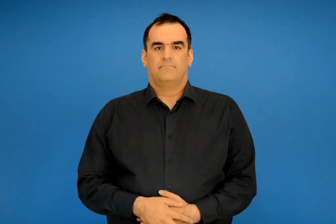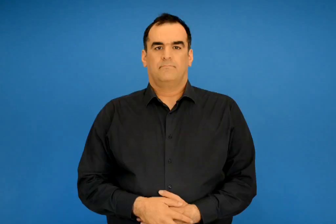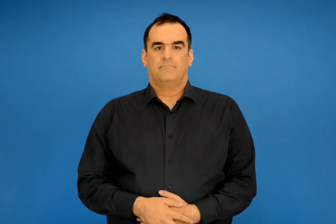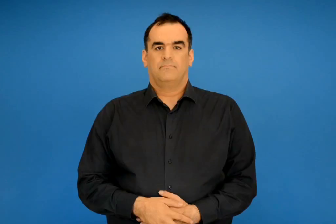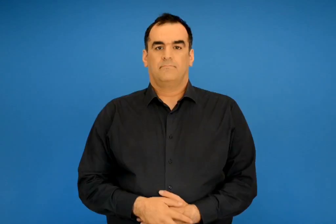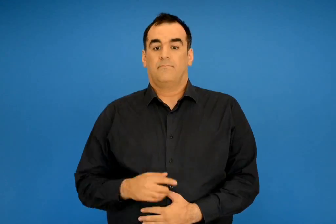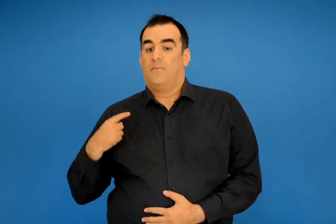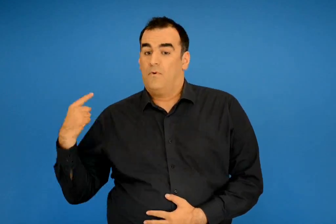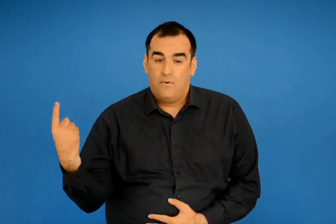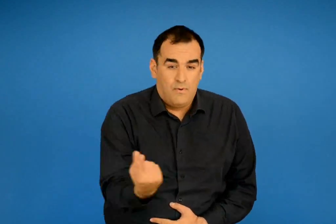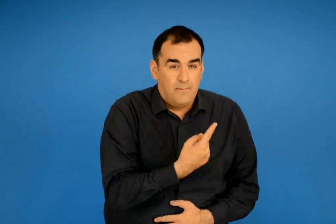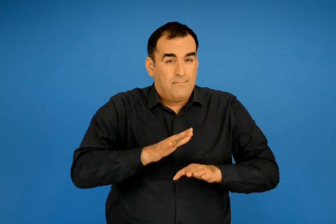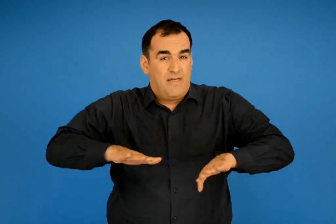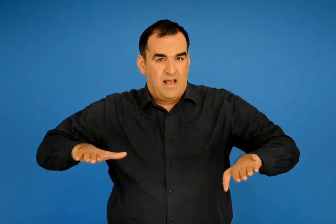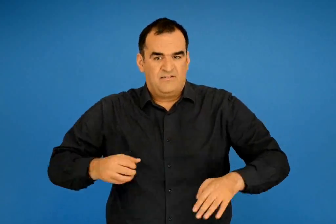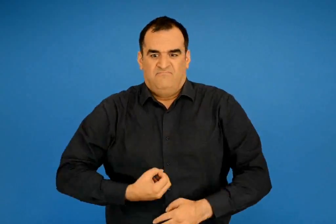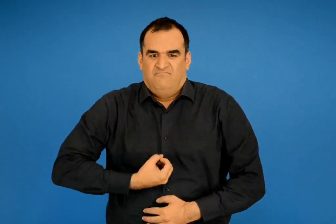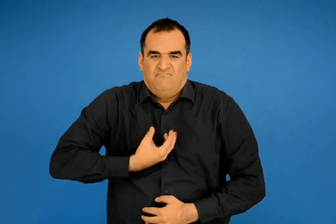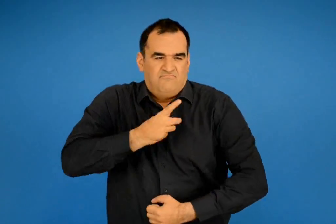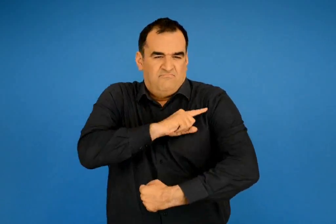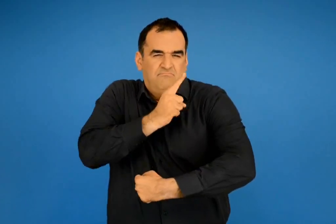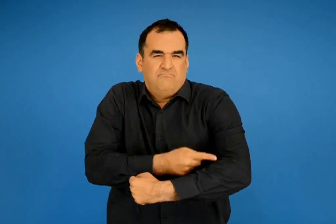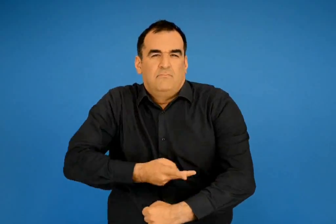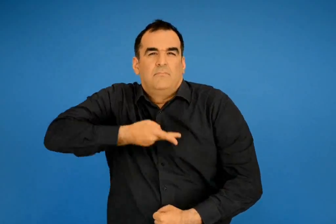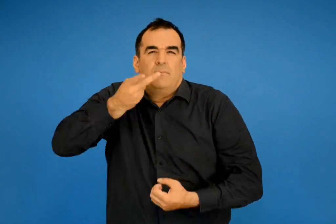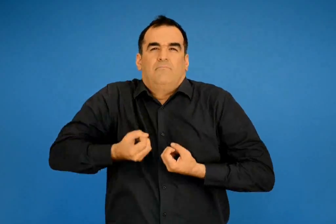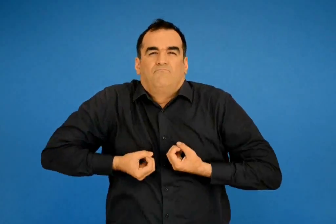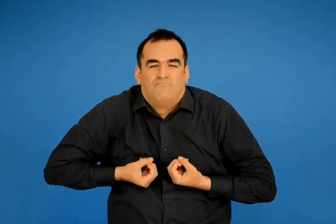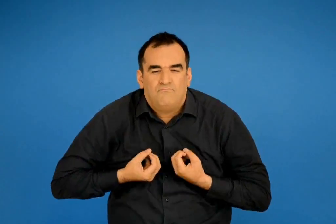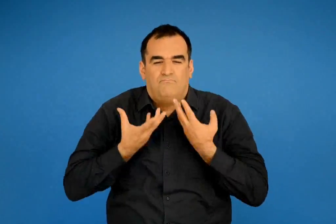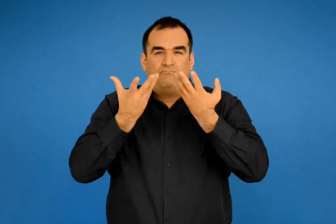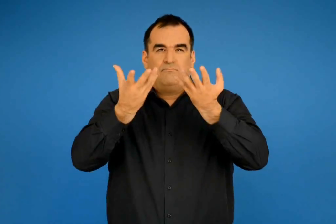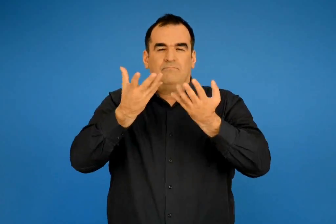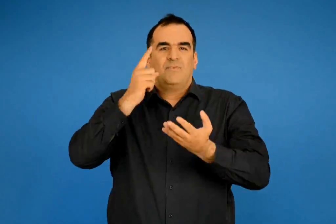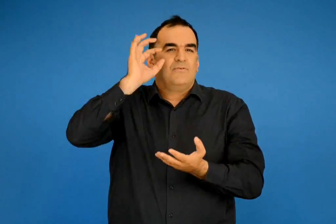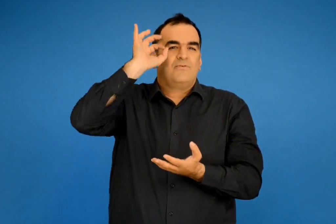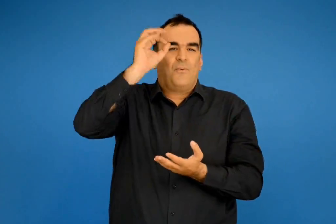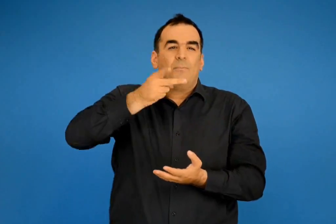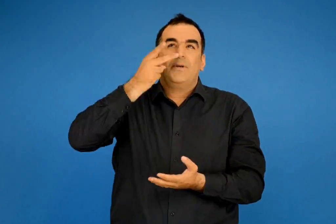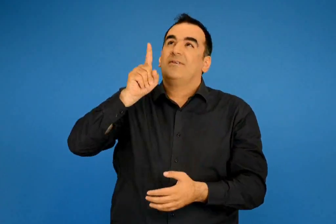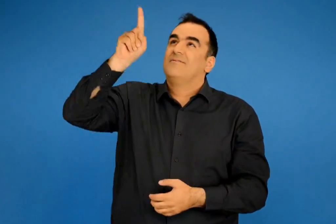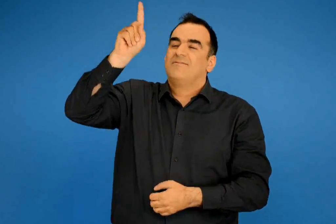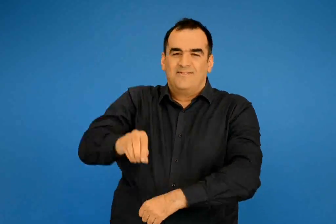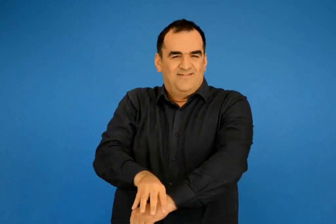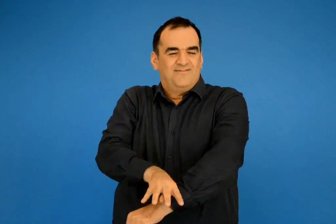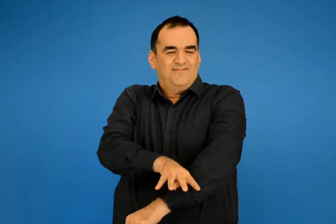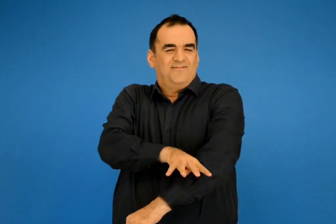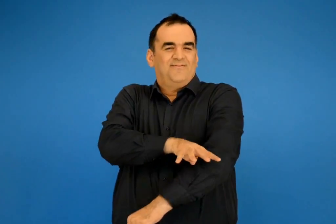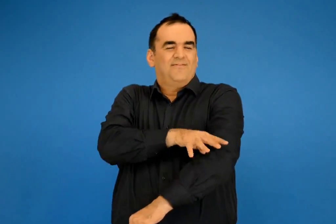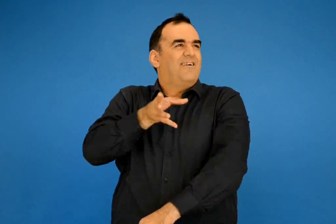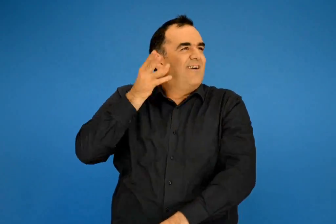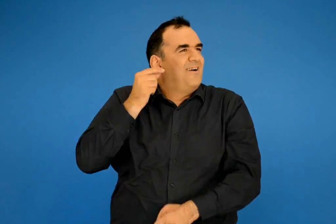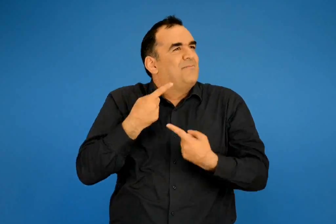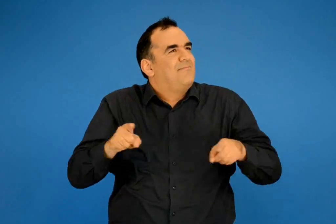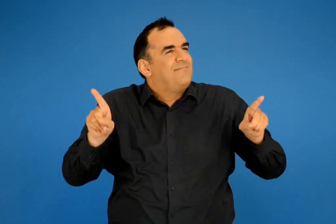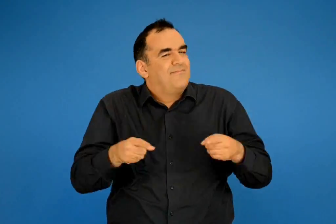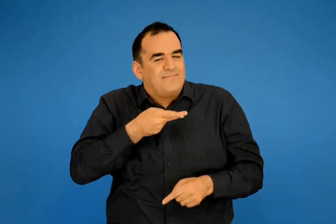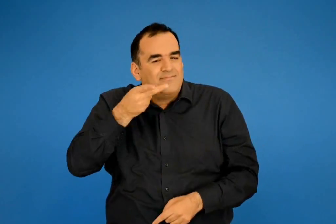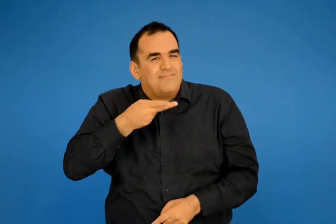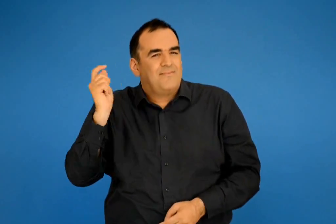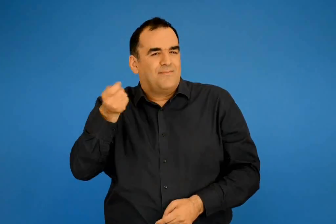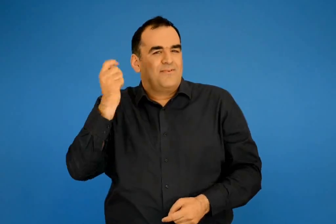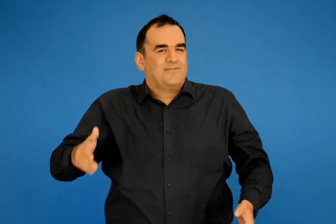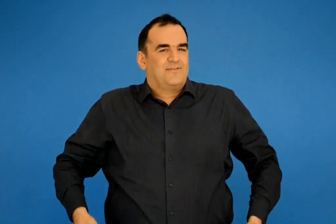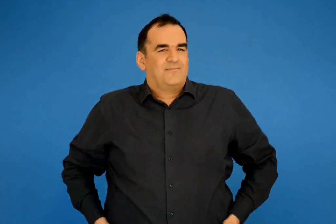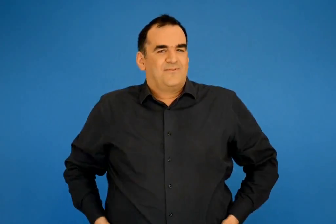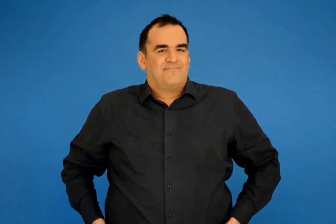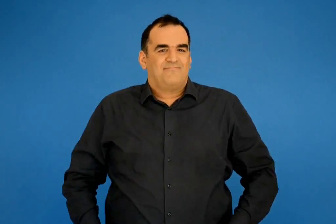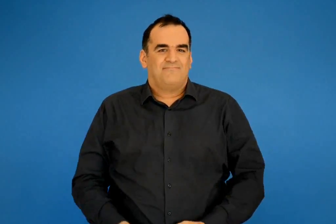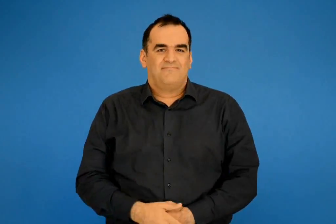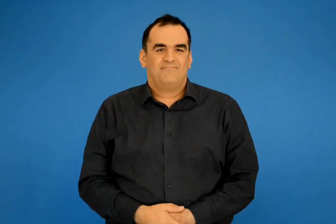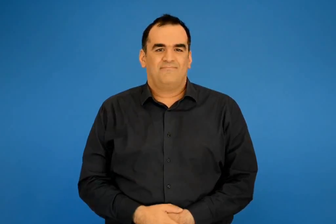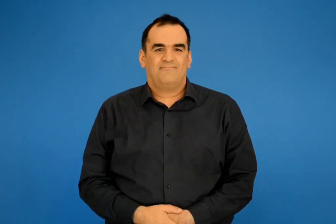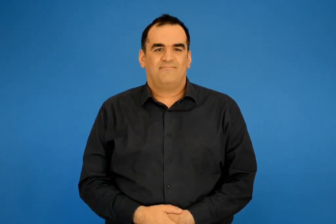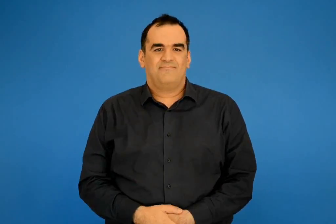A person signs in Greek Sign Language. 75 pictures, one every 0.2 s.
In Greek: βάλαμε τα δυνατά μας όλα τα παιδιά κι είπαμε πολύ προσεκτικά τον εθνικό ύμνο για να αναγαλλιάσει η ψυχή του ποιητή καθώς λέγαμε το τραγούδι του
